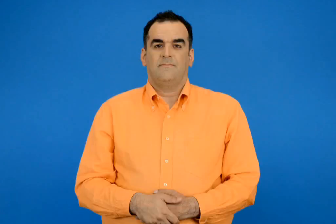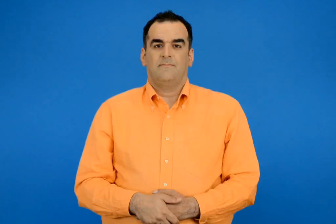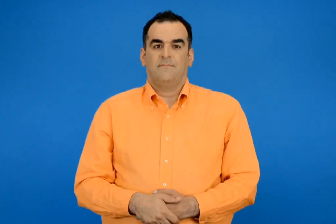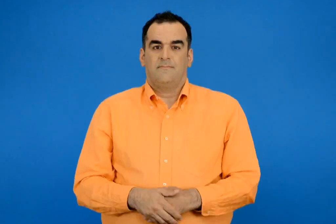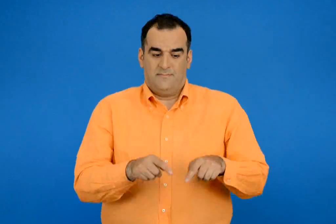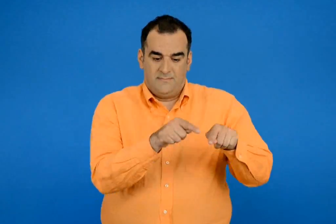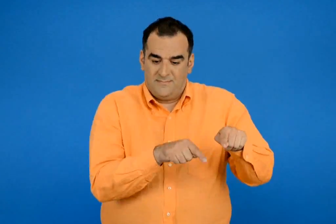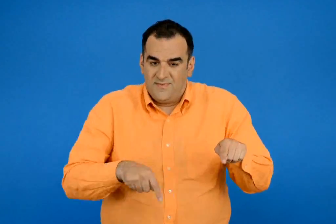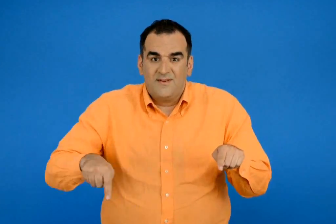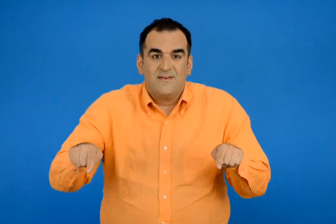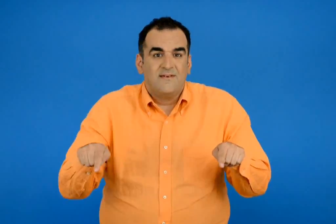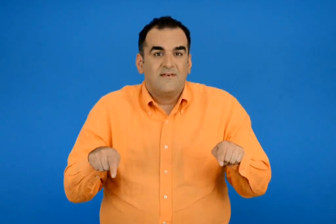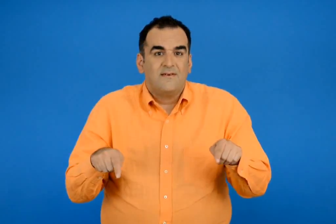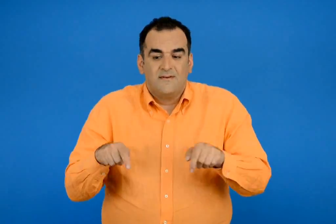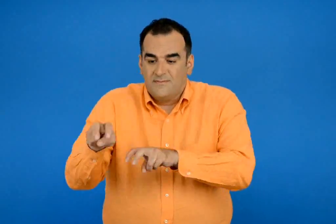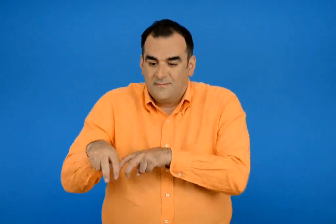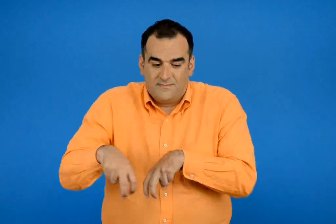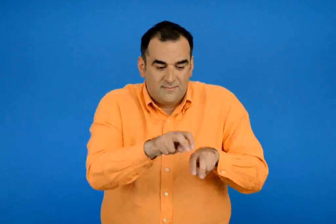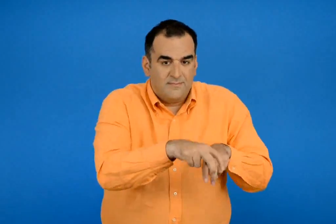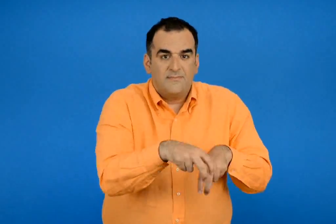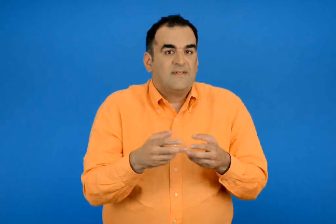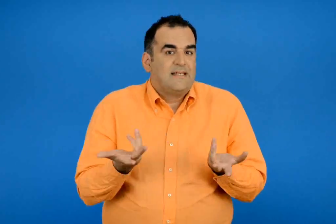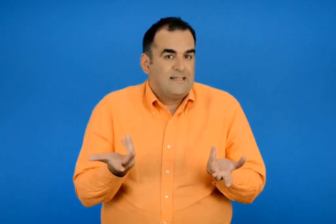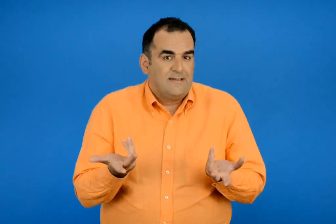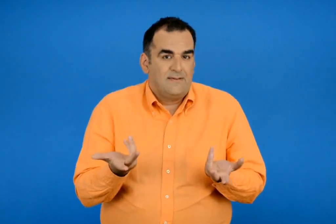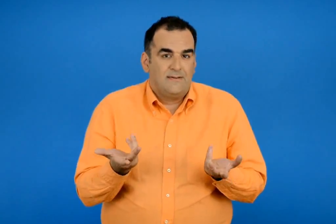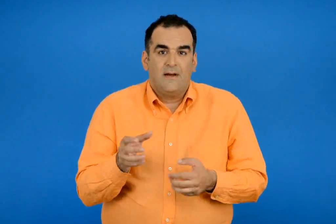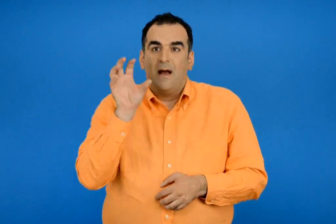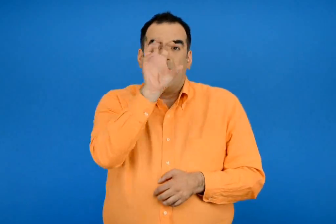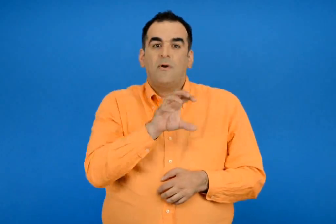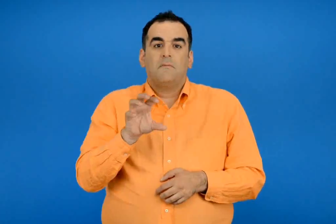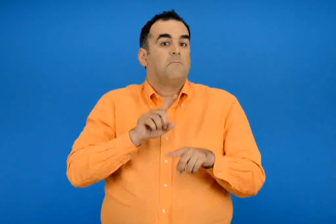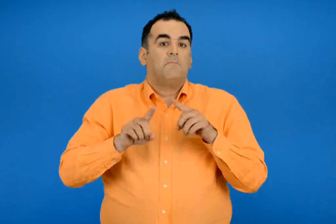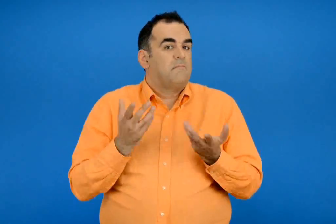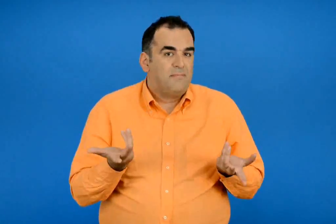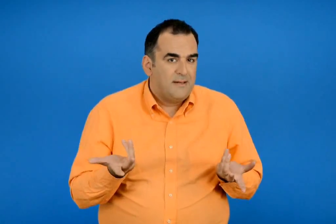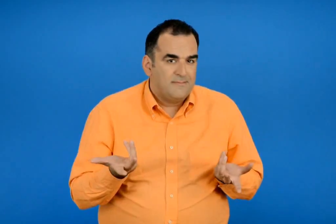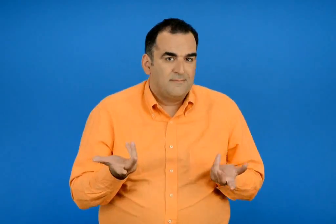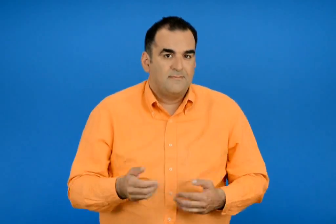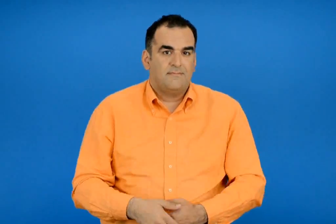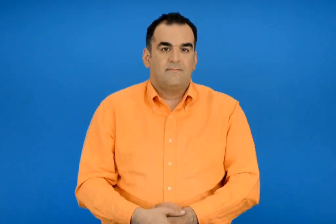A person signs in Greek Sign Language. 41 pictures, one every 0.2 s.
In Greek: τι καλλιεργείται σε αυτά ; ποια εποχή ;
